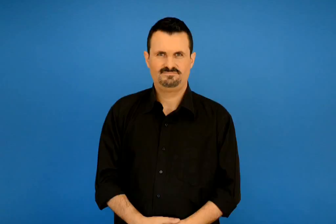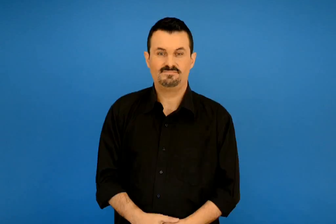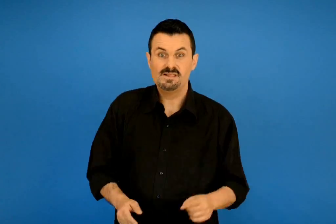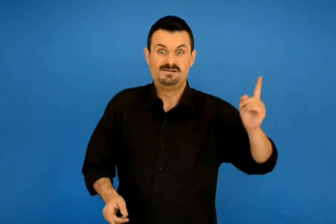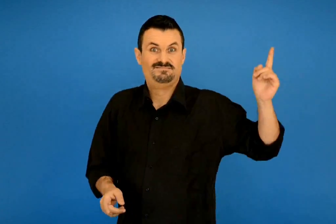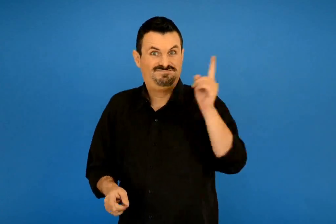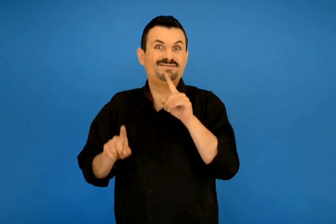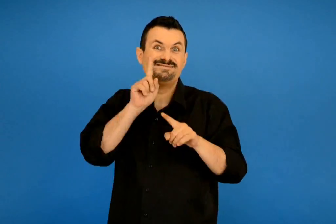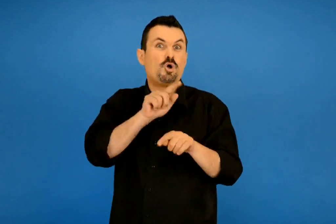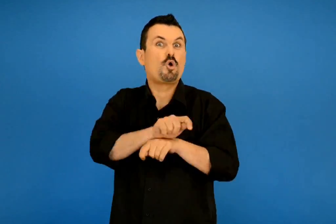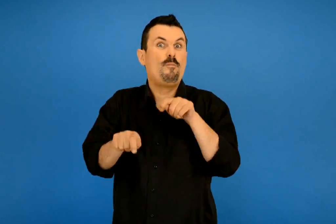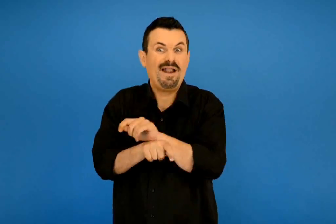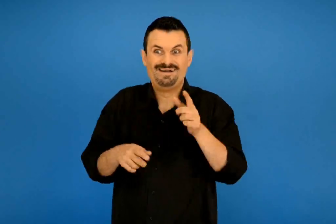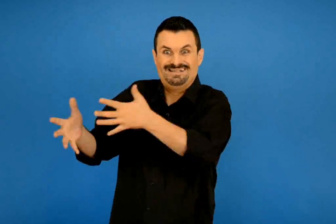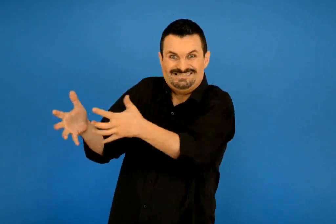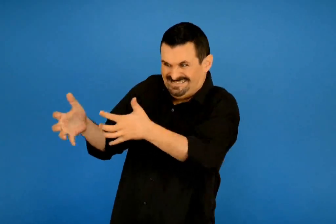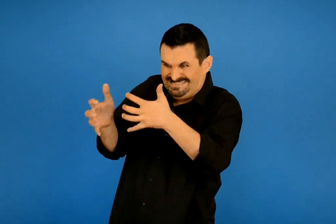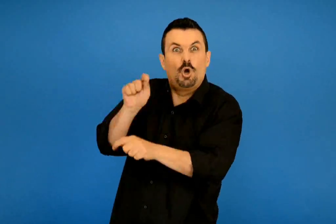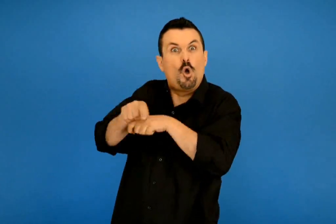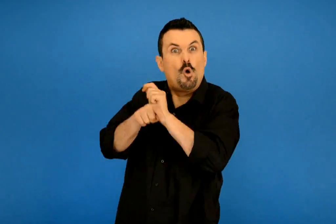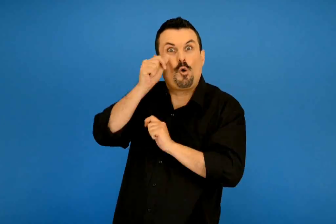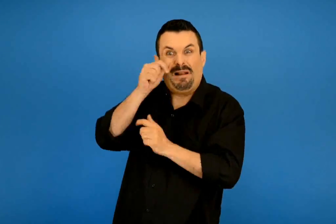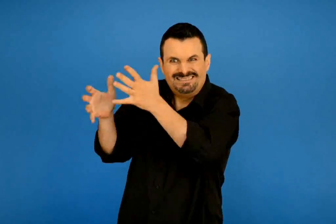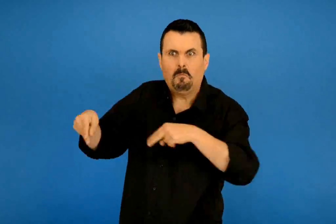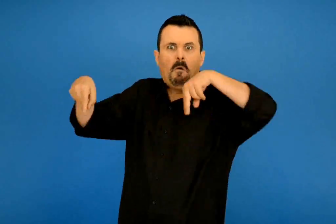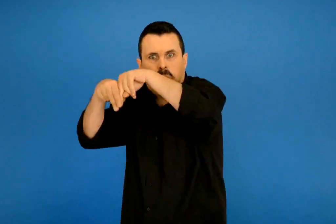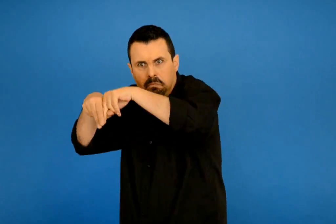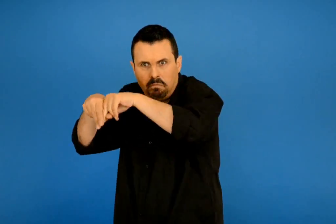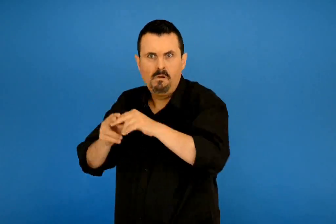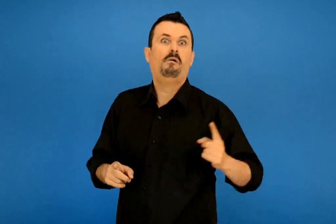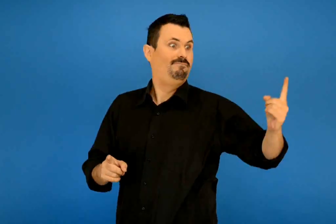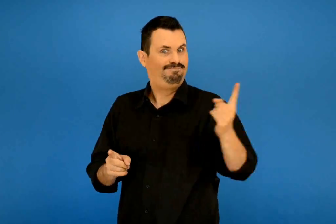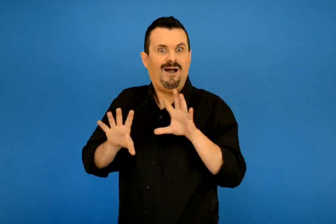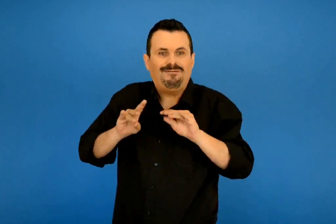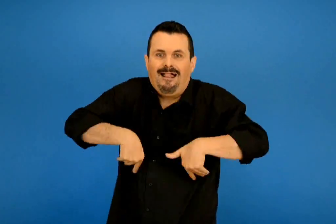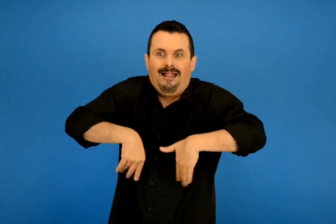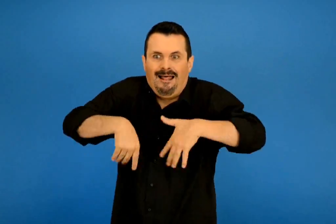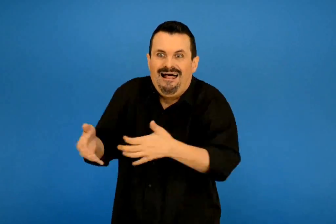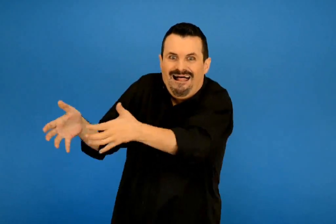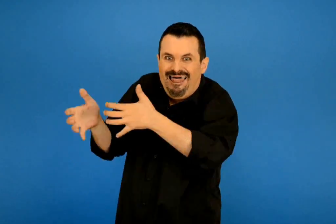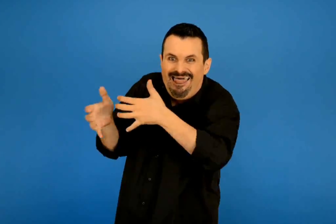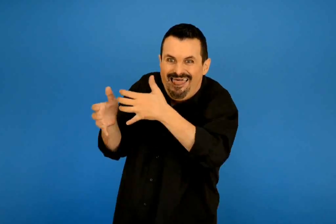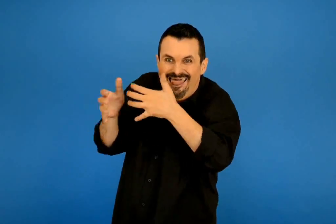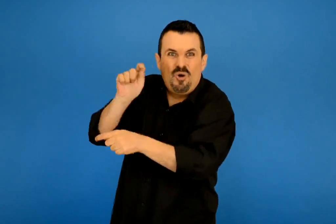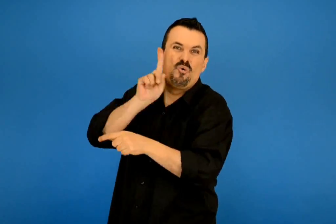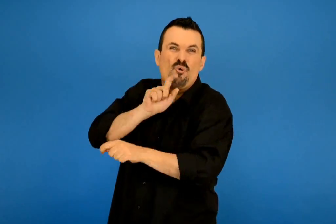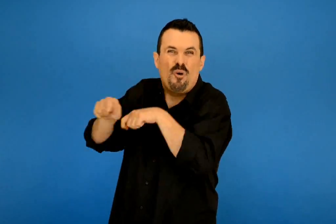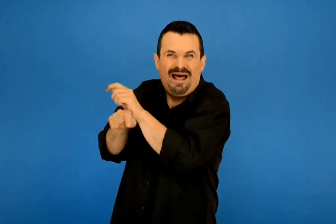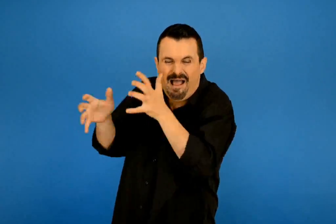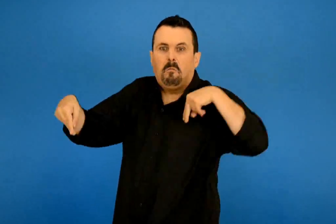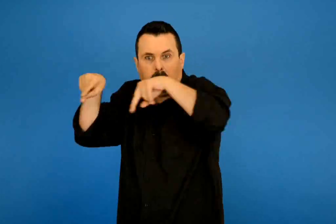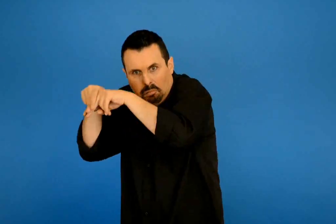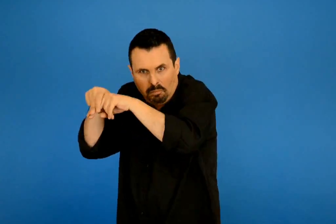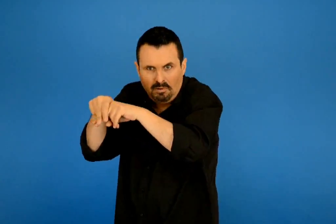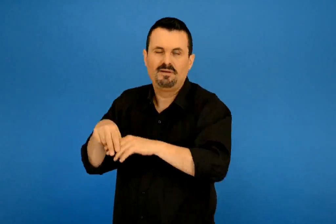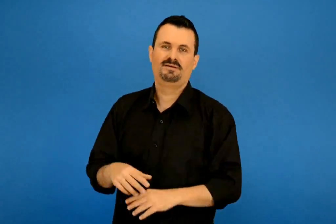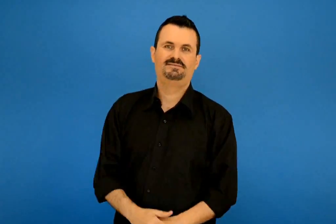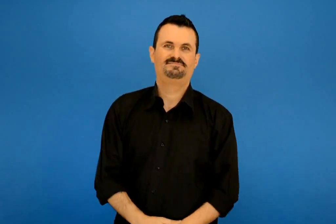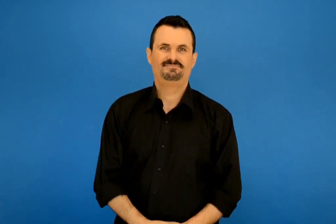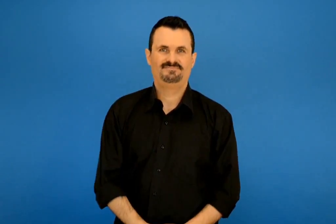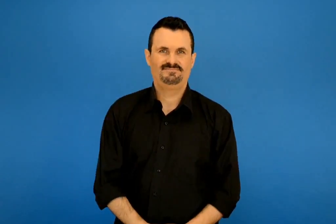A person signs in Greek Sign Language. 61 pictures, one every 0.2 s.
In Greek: πάει η κουμπαρά να ξεκολλήσει τον κουμπάρο κολλά και η κουμπαρά πάει ο σκύλος να ξεκολλήσει την κουμπαρά κολλά κι αυτός
